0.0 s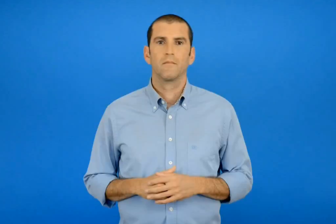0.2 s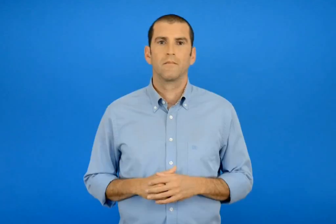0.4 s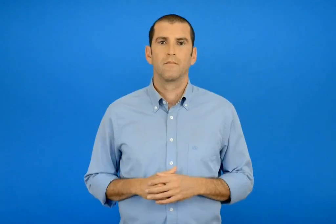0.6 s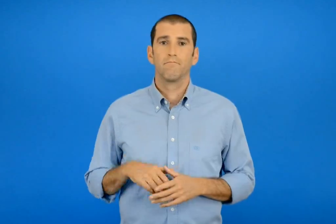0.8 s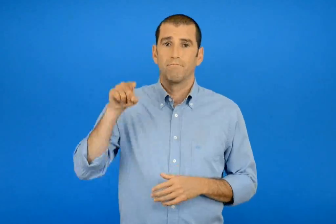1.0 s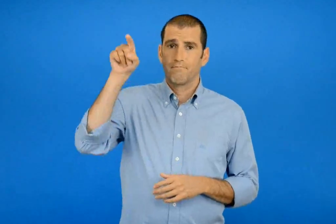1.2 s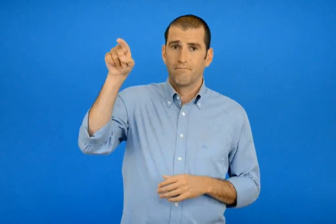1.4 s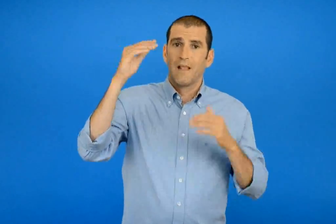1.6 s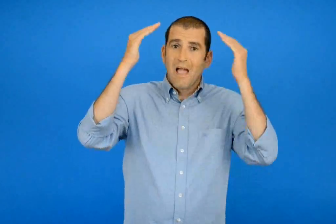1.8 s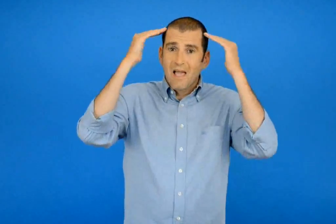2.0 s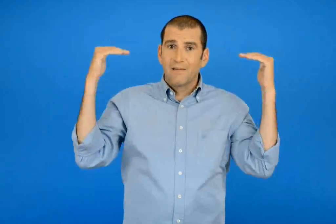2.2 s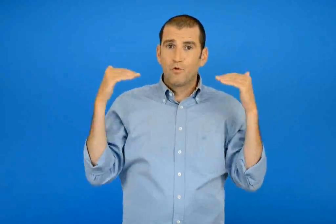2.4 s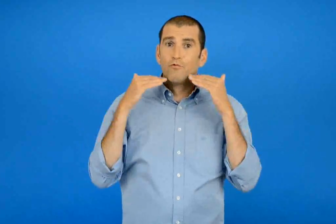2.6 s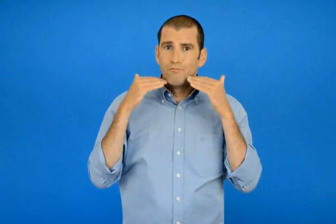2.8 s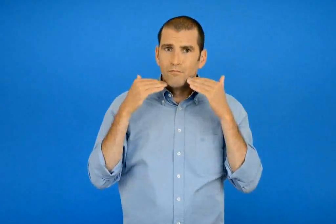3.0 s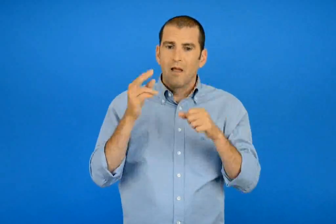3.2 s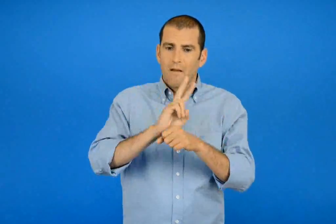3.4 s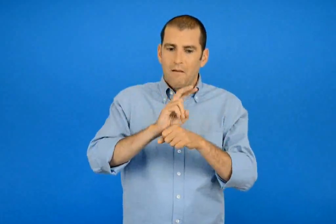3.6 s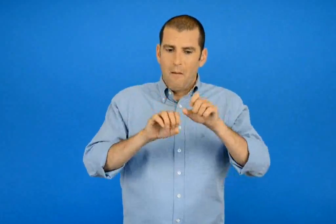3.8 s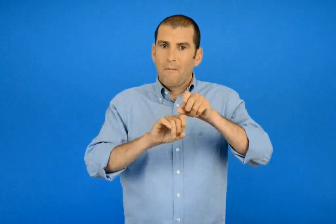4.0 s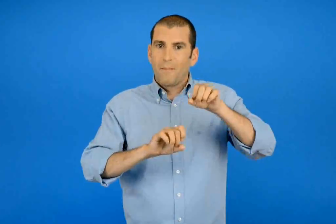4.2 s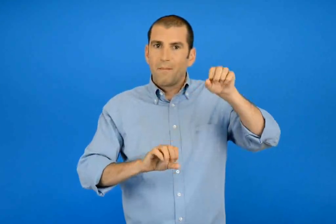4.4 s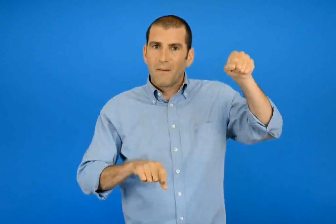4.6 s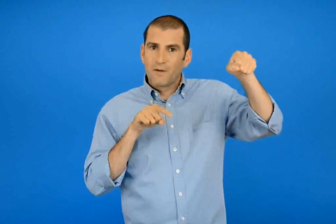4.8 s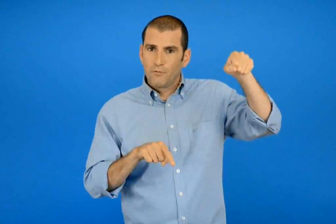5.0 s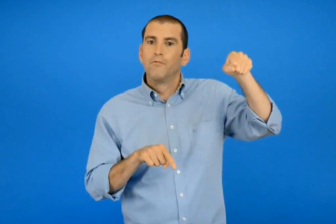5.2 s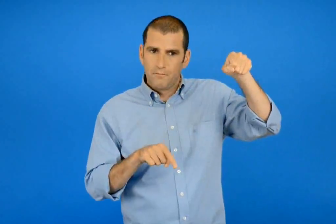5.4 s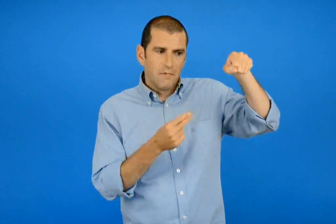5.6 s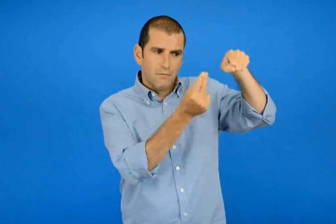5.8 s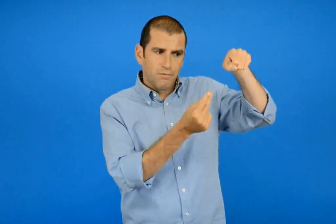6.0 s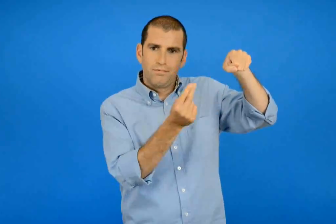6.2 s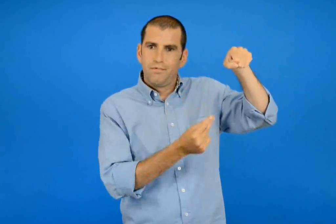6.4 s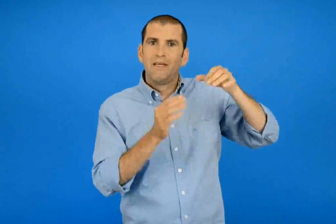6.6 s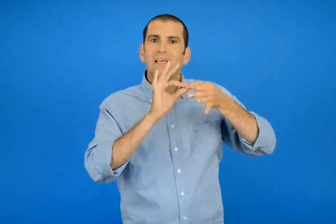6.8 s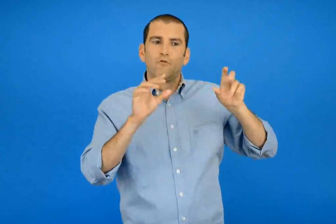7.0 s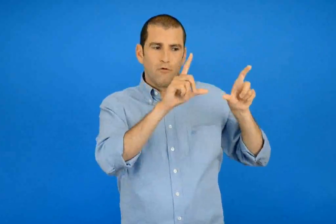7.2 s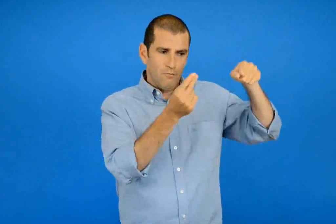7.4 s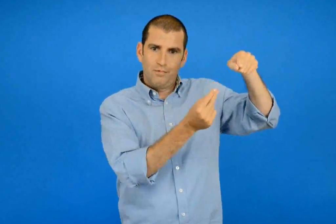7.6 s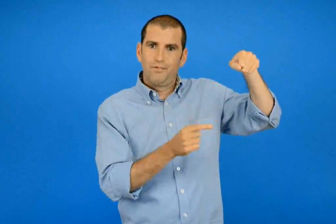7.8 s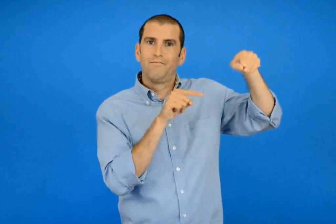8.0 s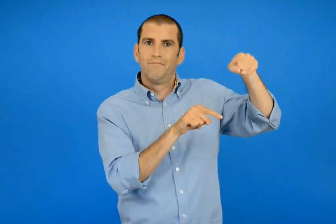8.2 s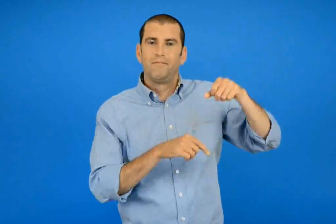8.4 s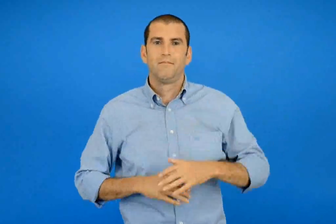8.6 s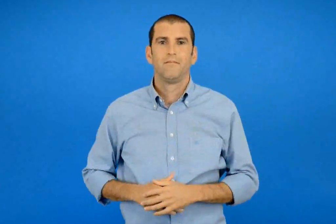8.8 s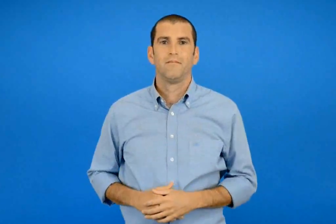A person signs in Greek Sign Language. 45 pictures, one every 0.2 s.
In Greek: στην αίγυπτο έφτιαχναν ιστορίες με εικόνες πάνω σε πάπυρους
